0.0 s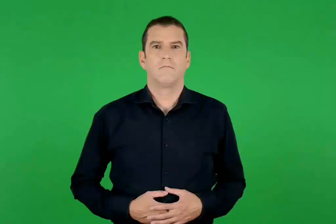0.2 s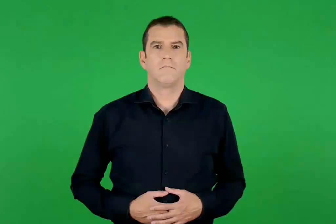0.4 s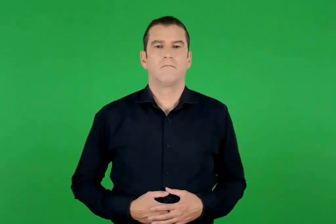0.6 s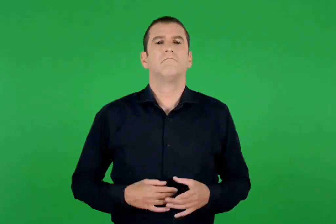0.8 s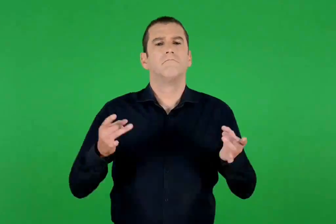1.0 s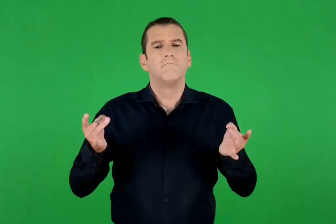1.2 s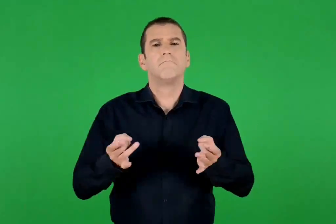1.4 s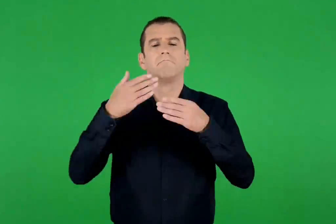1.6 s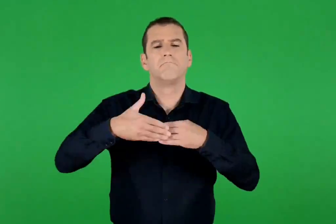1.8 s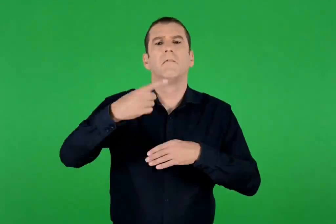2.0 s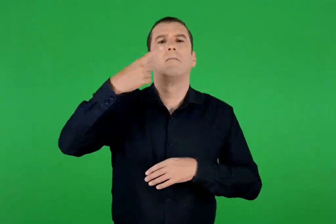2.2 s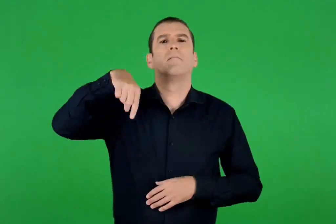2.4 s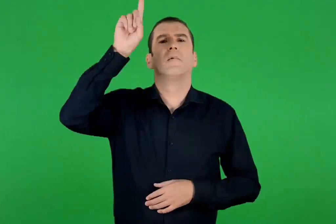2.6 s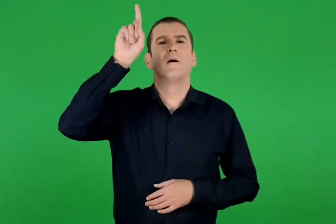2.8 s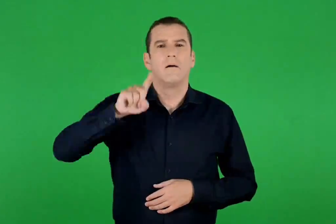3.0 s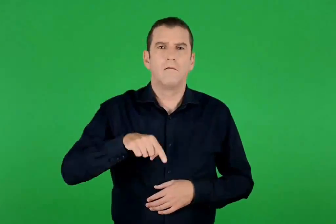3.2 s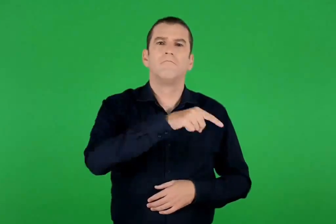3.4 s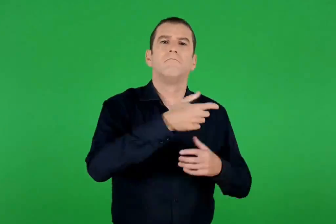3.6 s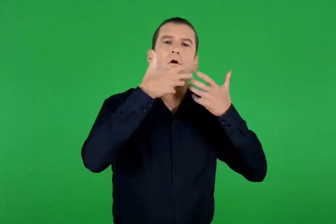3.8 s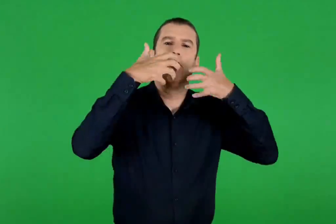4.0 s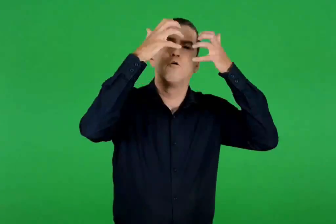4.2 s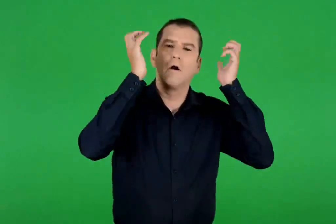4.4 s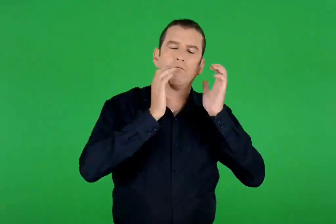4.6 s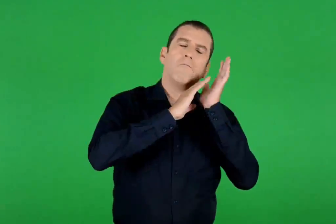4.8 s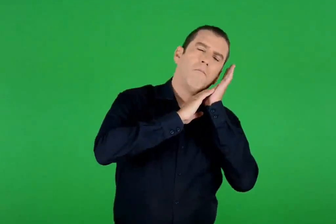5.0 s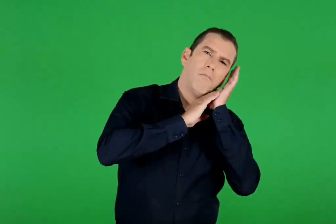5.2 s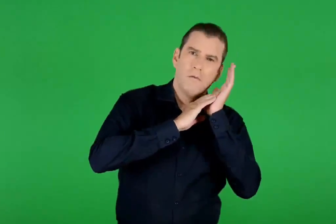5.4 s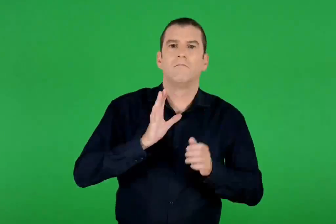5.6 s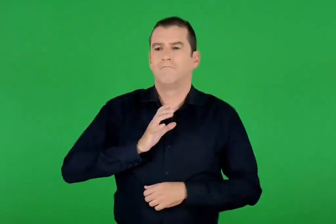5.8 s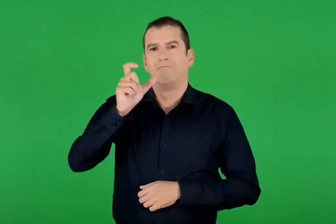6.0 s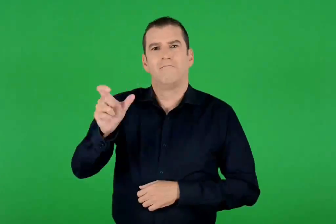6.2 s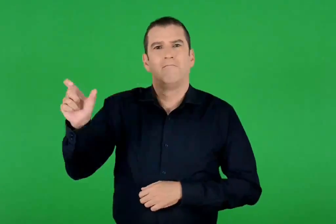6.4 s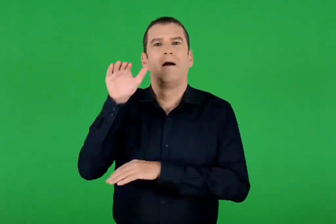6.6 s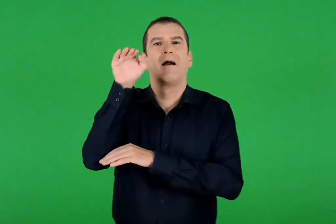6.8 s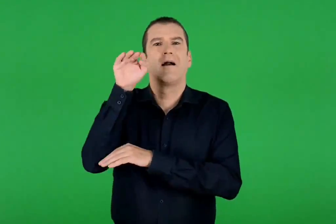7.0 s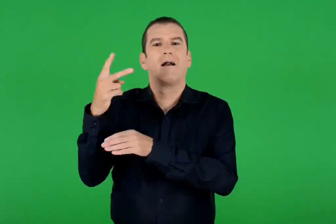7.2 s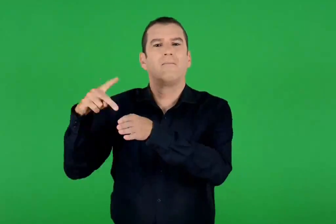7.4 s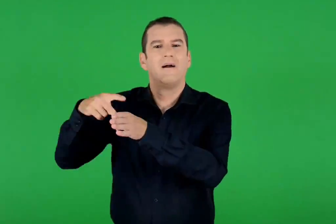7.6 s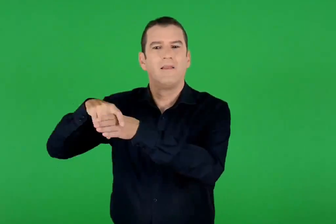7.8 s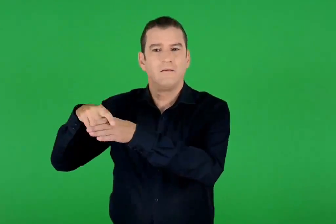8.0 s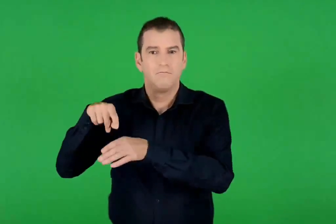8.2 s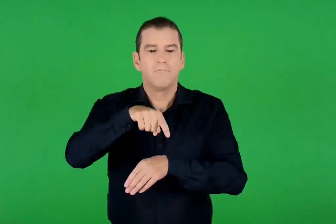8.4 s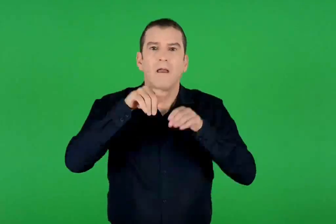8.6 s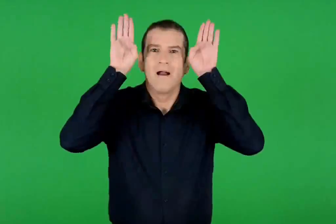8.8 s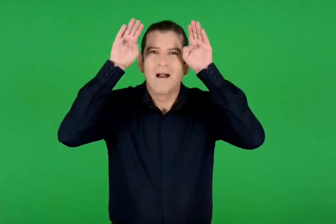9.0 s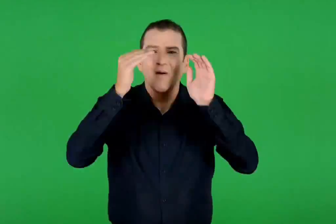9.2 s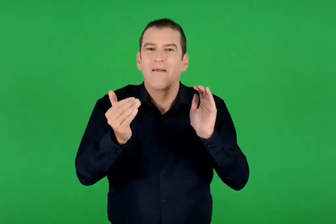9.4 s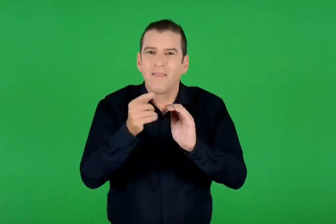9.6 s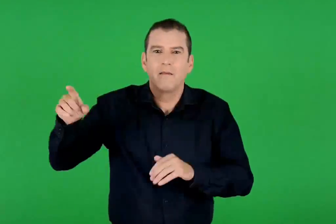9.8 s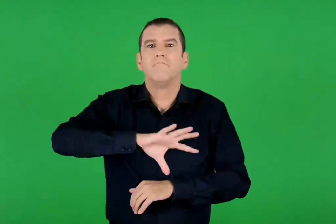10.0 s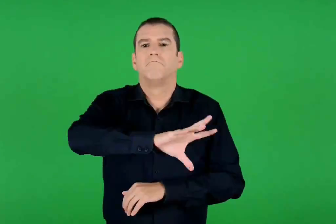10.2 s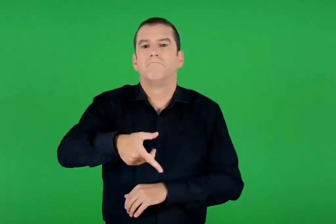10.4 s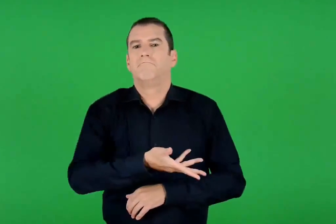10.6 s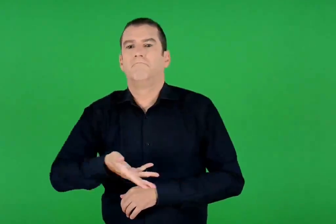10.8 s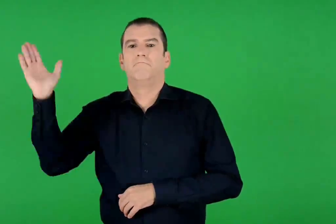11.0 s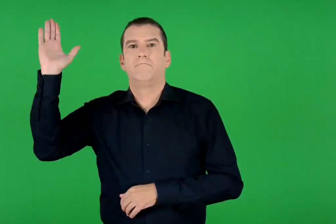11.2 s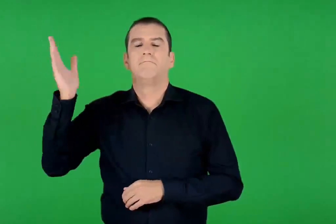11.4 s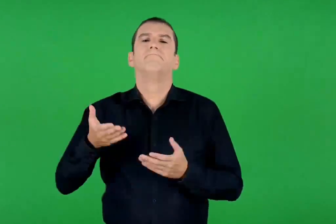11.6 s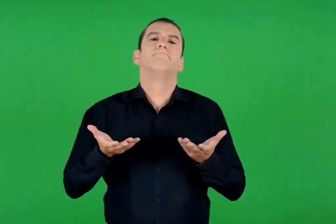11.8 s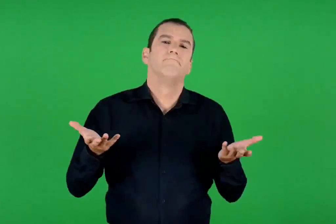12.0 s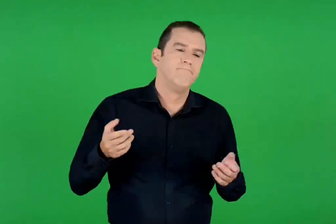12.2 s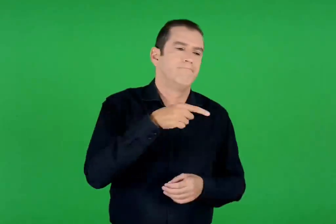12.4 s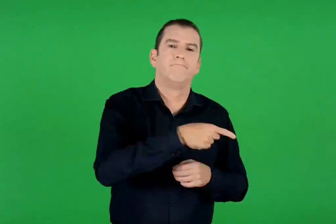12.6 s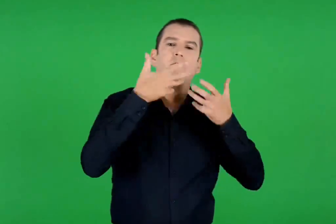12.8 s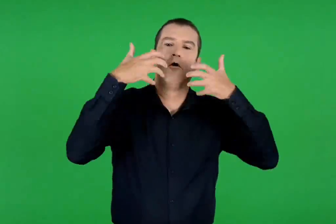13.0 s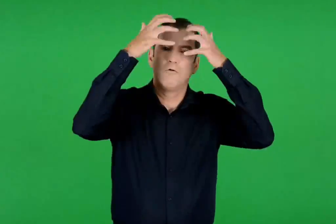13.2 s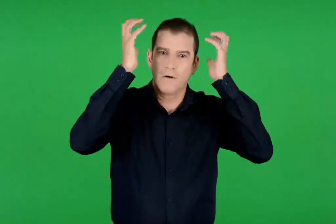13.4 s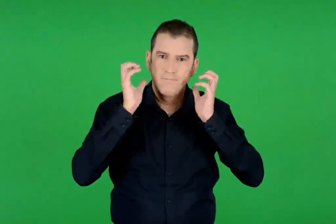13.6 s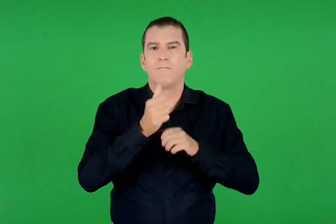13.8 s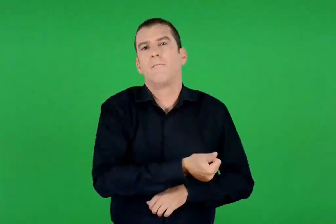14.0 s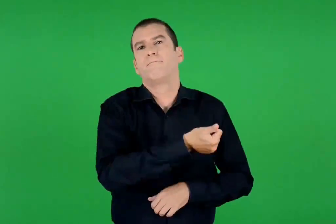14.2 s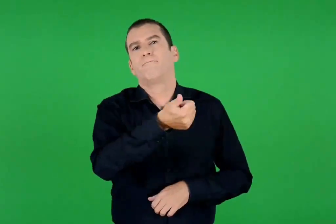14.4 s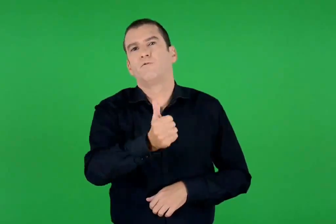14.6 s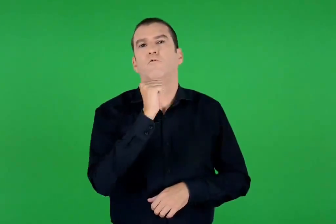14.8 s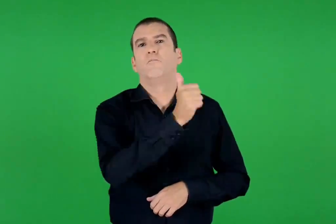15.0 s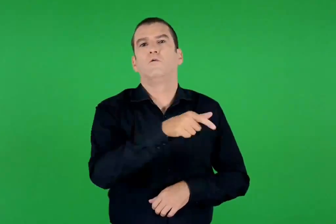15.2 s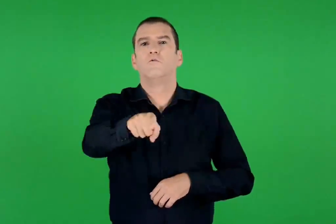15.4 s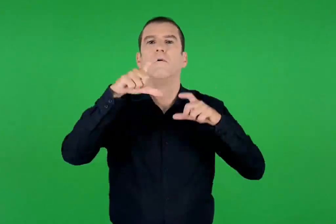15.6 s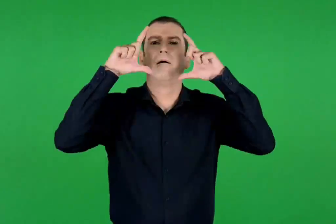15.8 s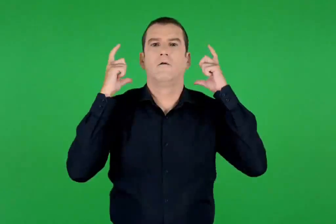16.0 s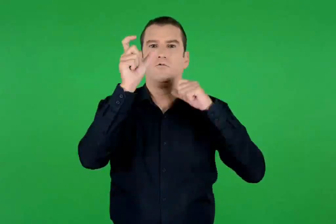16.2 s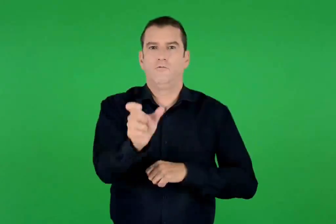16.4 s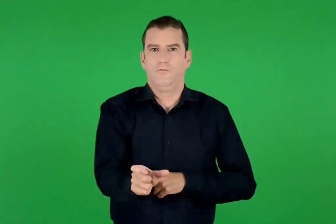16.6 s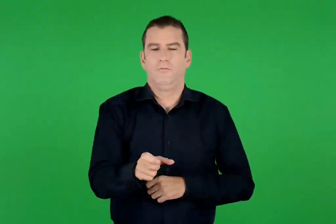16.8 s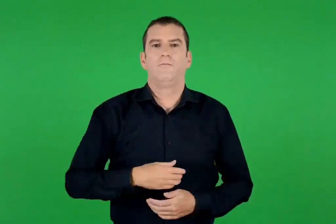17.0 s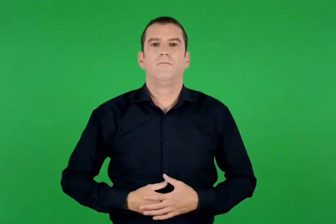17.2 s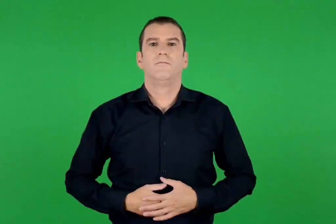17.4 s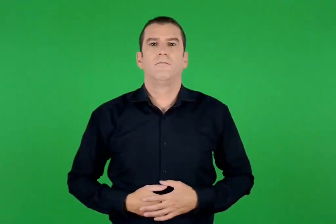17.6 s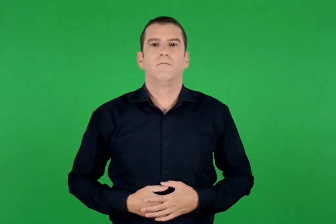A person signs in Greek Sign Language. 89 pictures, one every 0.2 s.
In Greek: κάποια μέρα όμως , περαστικοί καμηλιέρηδες έκλεψαν το γαϊδουράκι την ώρα που το λιοντάρι κοιμότανε. έτσι το λιοντάρι γύρισε μόνο του στον άγιο
